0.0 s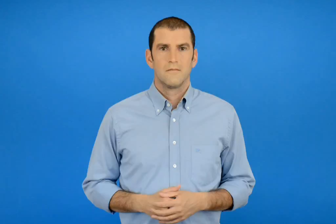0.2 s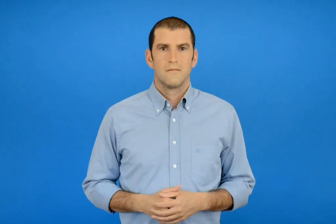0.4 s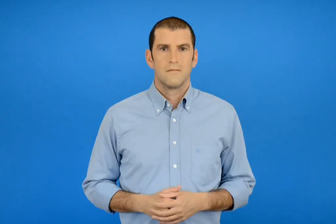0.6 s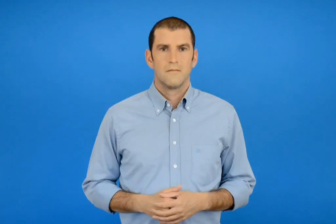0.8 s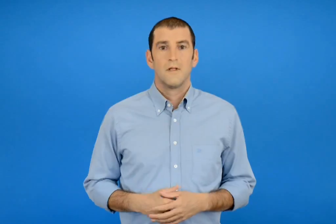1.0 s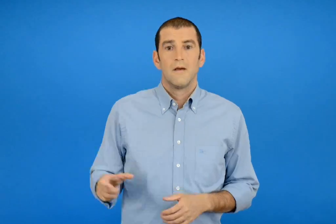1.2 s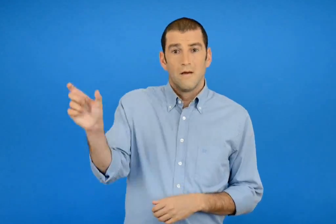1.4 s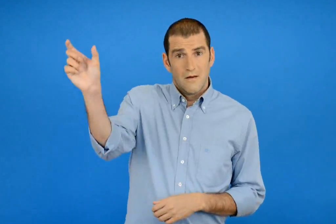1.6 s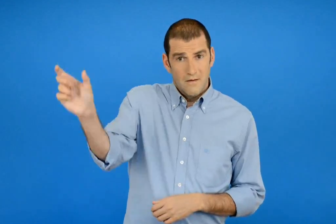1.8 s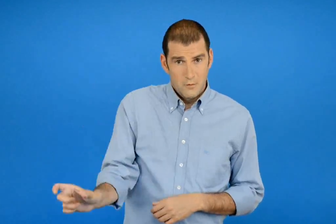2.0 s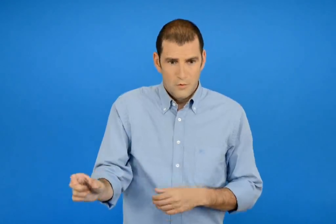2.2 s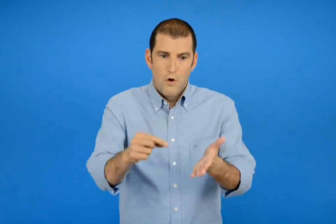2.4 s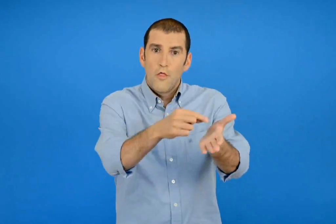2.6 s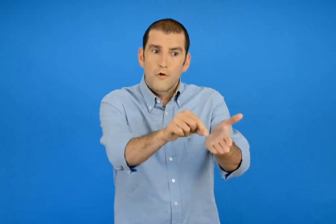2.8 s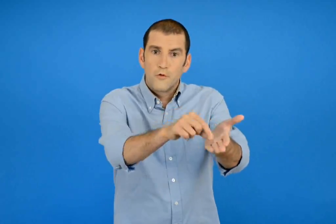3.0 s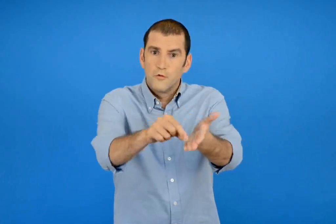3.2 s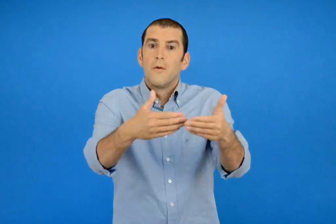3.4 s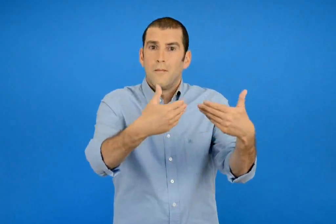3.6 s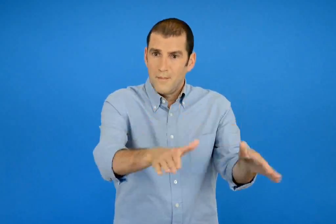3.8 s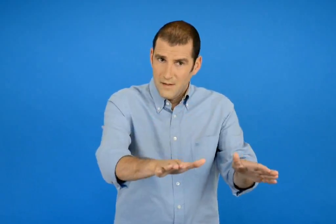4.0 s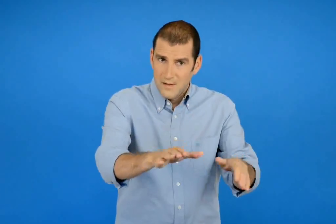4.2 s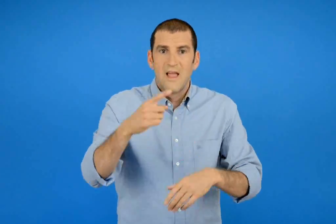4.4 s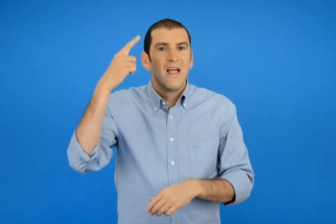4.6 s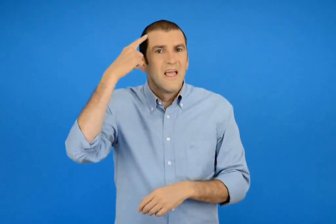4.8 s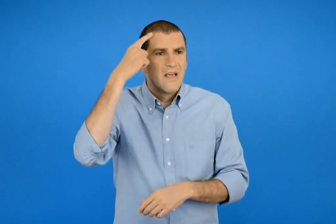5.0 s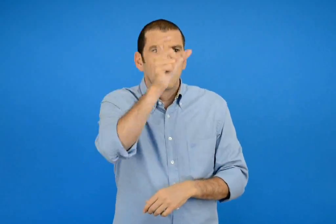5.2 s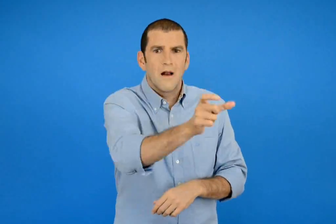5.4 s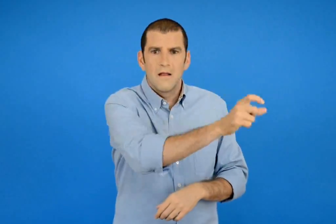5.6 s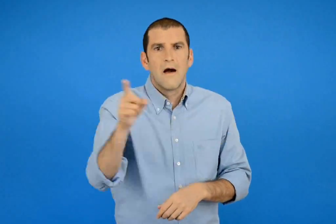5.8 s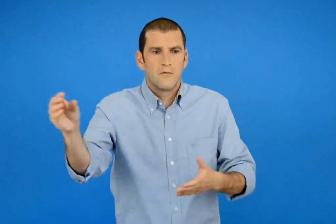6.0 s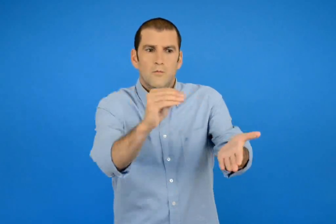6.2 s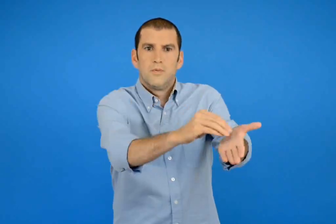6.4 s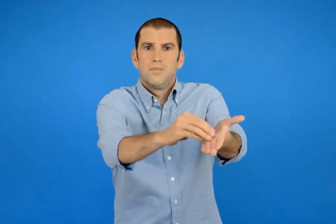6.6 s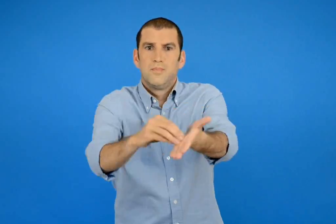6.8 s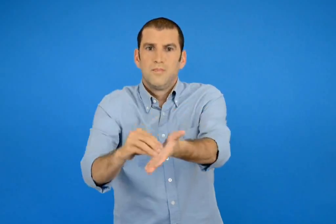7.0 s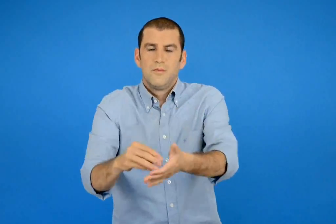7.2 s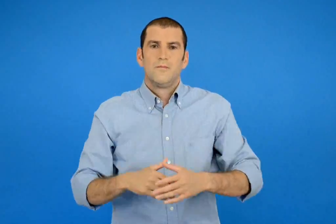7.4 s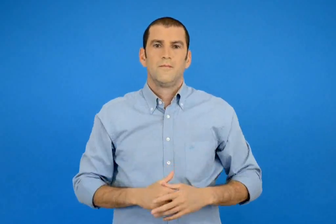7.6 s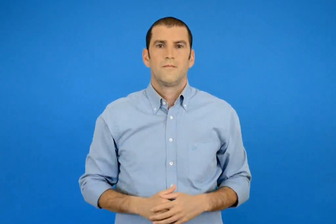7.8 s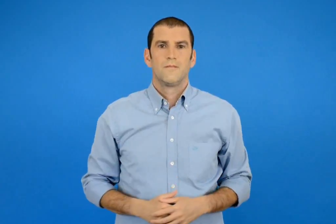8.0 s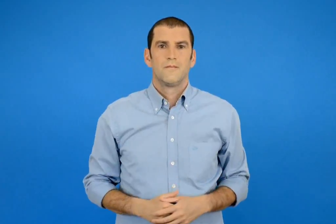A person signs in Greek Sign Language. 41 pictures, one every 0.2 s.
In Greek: έκανε διορθώσεις και συμπλήρωσε τις ιδέες των άλλων
